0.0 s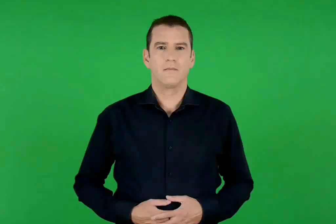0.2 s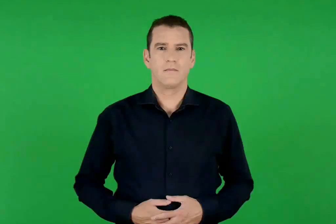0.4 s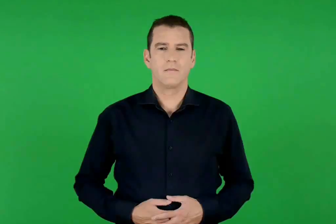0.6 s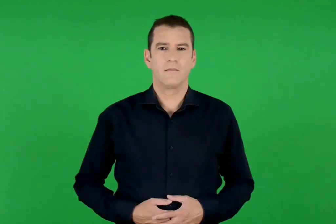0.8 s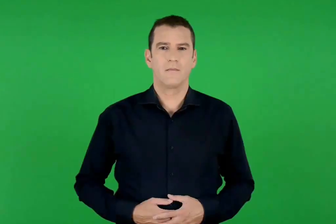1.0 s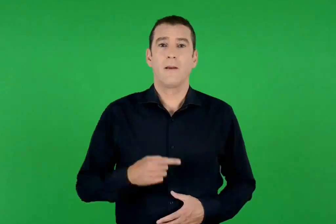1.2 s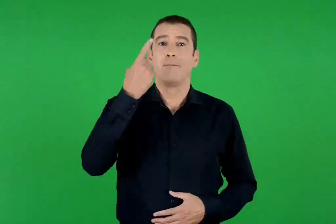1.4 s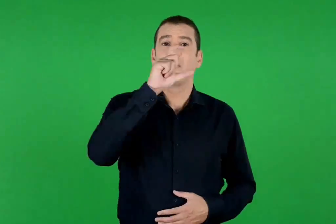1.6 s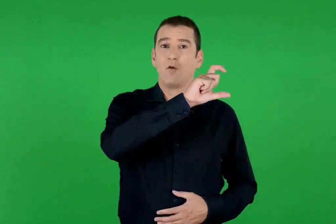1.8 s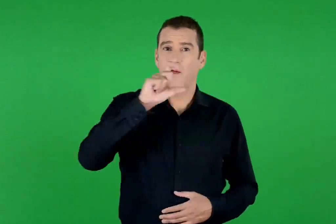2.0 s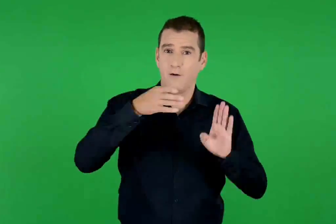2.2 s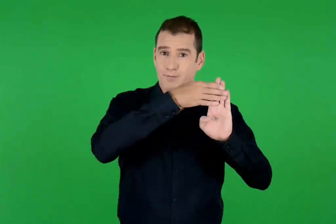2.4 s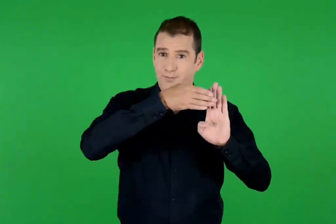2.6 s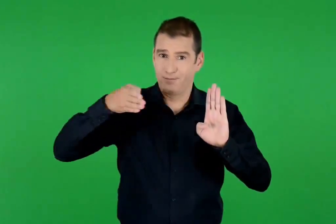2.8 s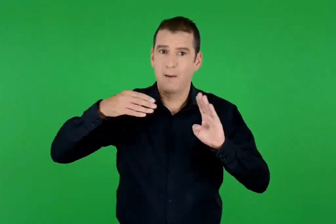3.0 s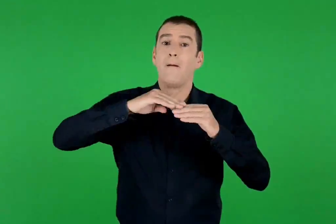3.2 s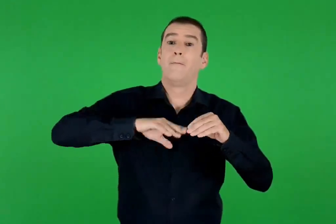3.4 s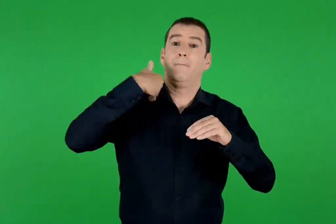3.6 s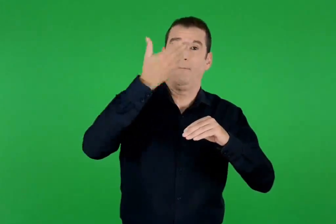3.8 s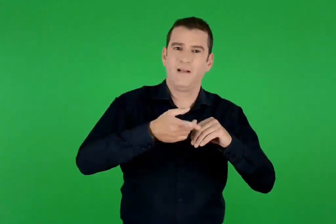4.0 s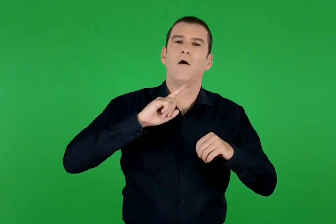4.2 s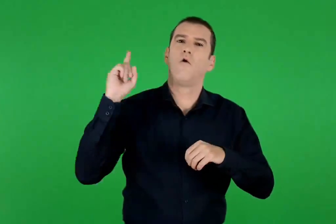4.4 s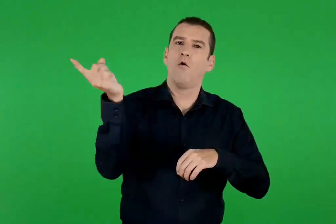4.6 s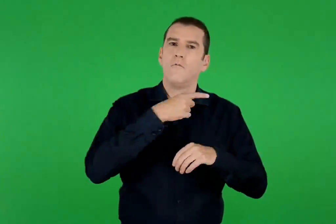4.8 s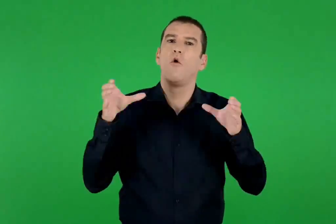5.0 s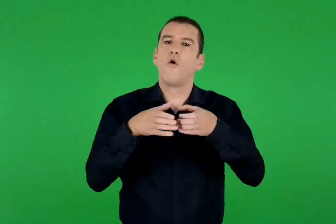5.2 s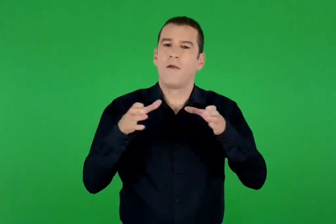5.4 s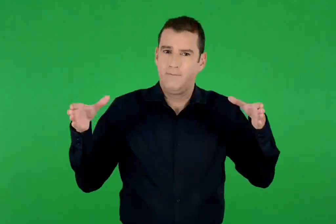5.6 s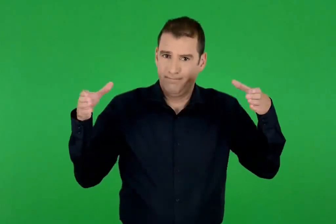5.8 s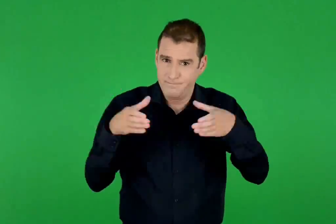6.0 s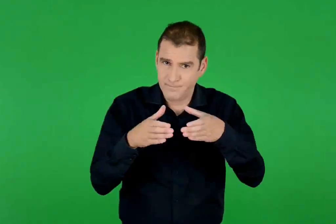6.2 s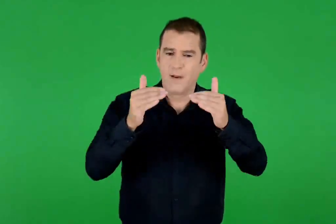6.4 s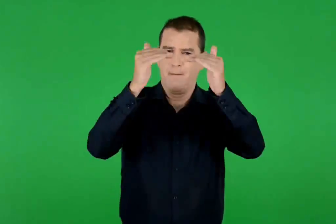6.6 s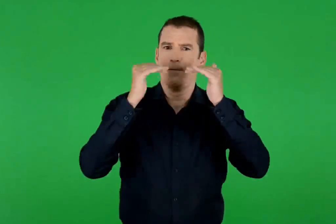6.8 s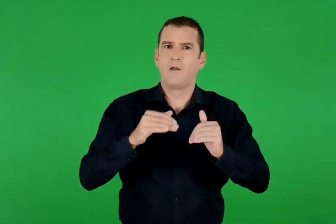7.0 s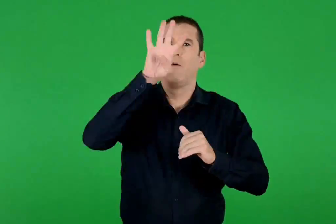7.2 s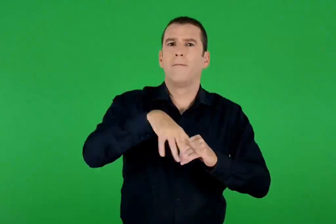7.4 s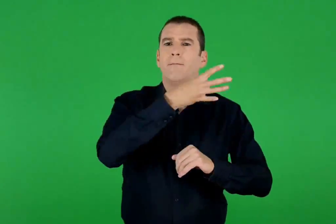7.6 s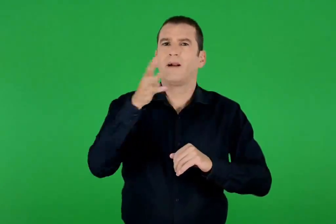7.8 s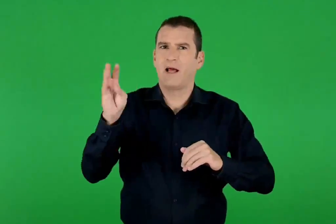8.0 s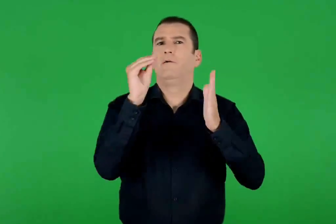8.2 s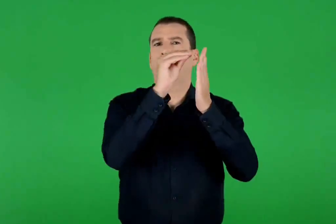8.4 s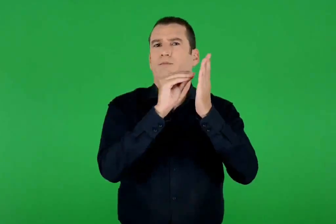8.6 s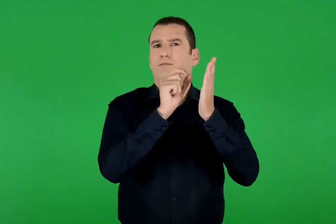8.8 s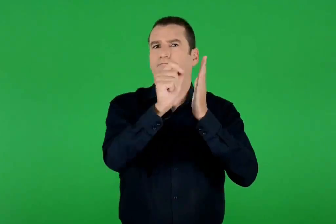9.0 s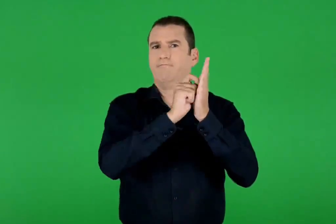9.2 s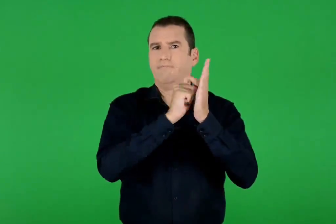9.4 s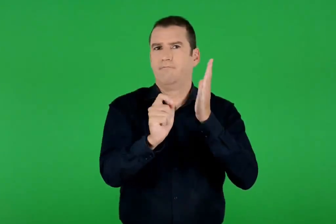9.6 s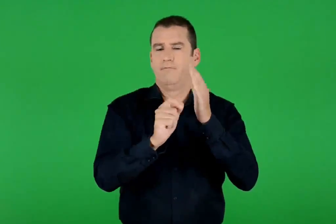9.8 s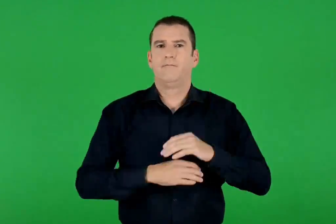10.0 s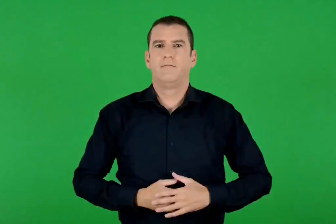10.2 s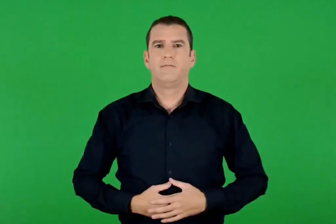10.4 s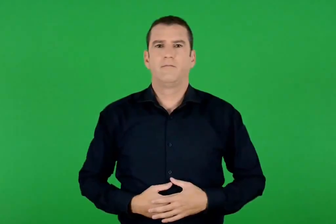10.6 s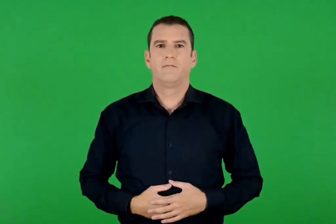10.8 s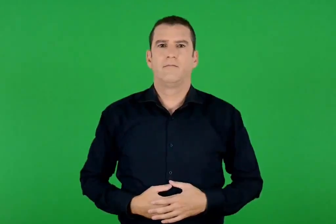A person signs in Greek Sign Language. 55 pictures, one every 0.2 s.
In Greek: μετά από μία εβδομάδα όλοι μαζί στην ομάδα συμπληρώνουμε τον παρακάτω πίνακα
